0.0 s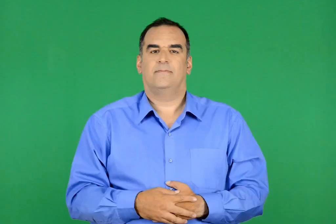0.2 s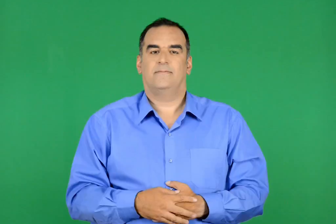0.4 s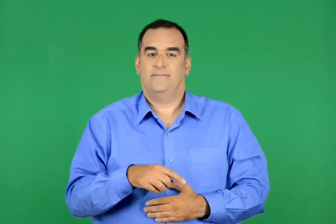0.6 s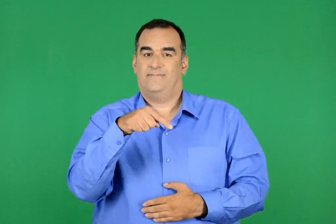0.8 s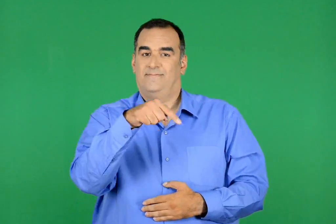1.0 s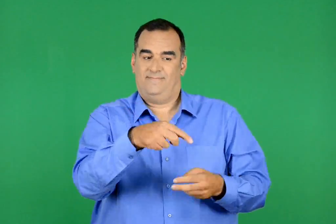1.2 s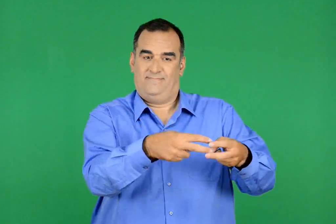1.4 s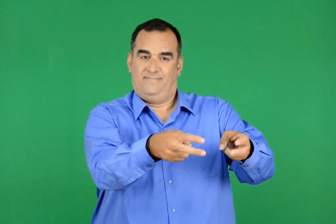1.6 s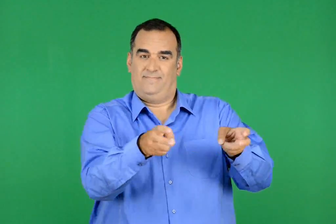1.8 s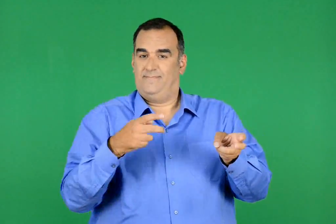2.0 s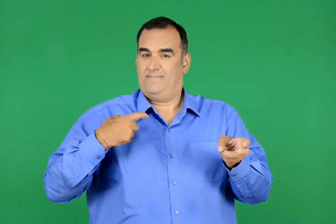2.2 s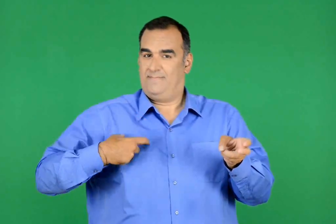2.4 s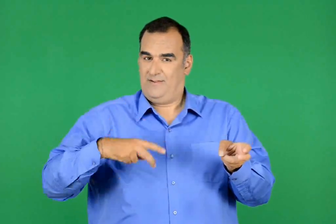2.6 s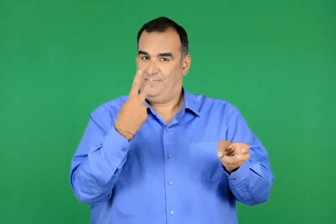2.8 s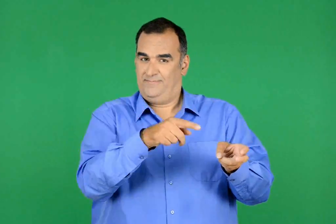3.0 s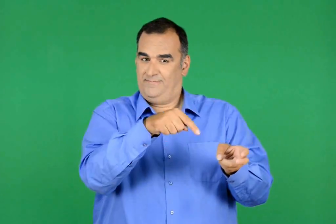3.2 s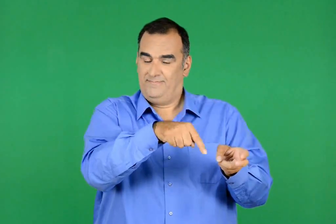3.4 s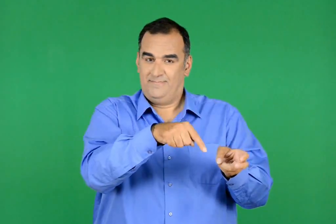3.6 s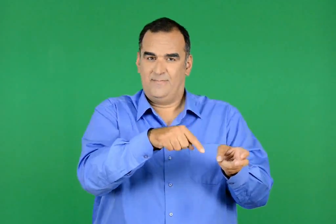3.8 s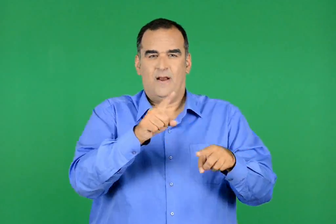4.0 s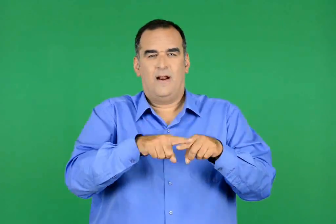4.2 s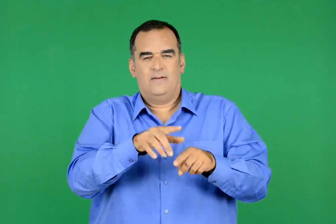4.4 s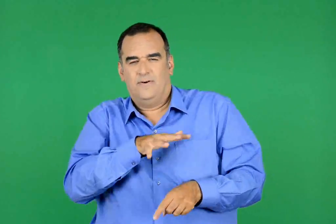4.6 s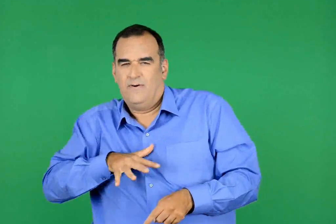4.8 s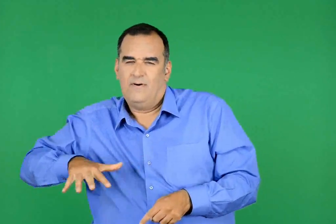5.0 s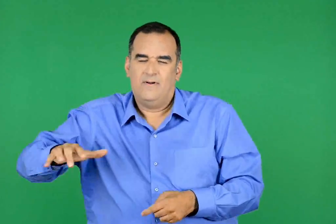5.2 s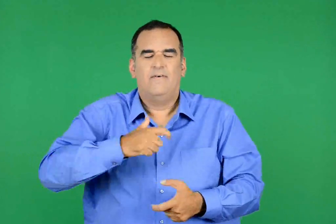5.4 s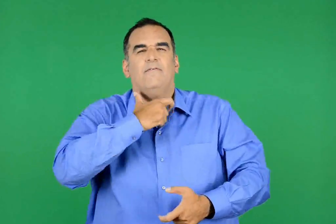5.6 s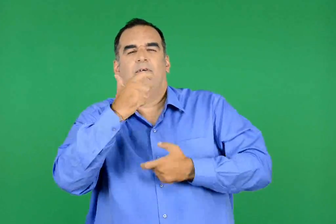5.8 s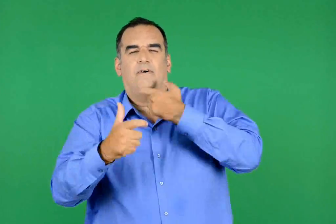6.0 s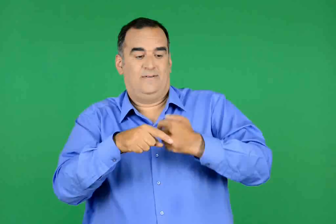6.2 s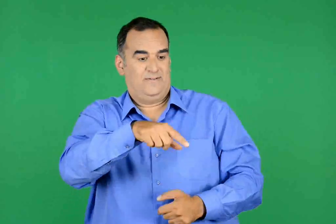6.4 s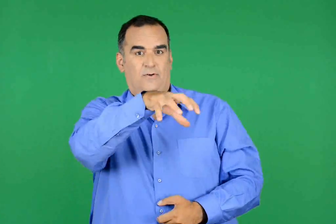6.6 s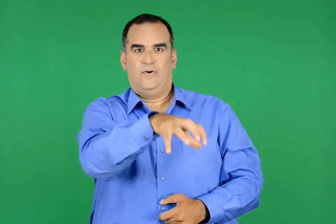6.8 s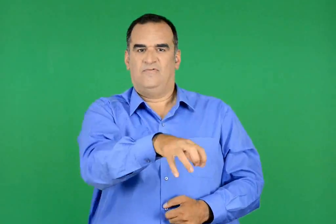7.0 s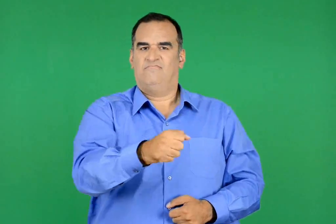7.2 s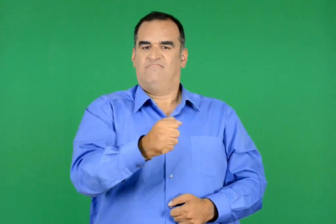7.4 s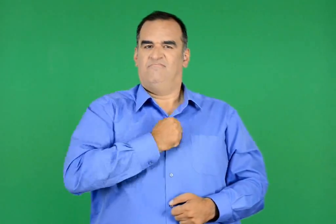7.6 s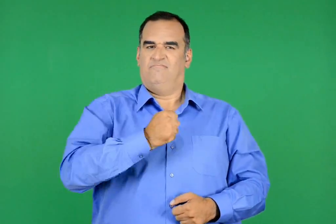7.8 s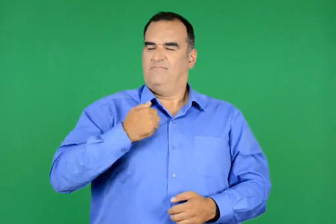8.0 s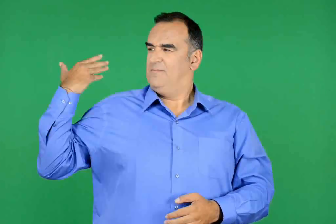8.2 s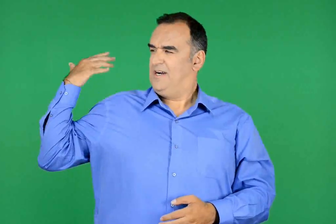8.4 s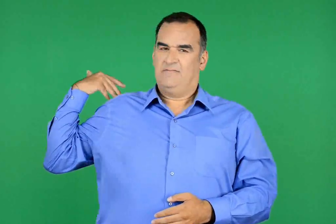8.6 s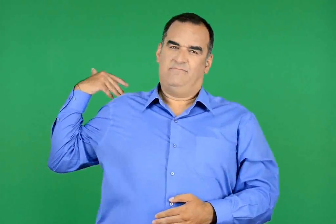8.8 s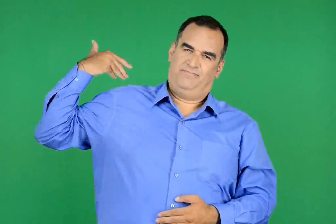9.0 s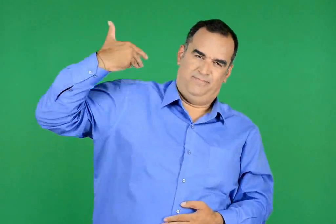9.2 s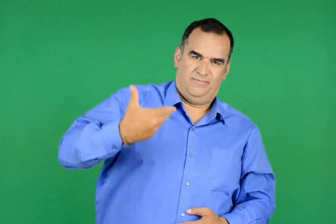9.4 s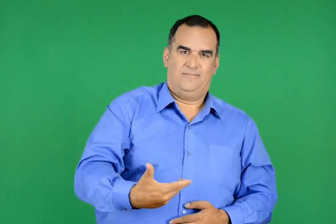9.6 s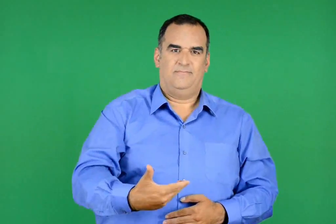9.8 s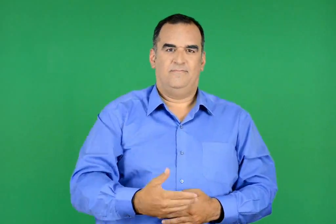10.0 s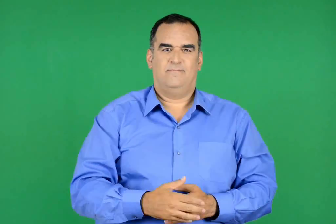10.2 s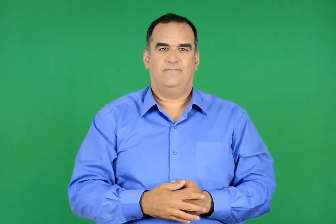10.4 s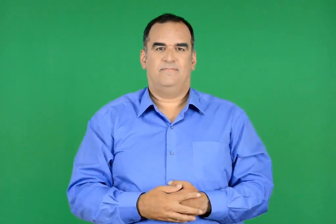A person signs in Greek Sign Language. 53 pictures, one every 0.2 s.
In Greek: εκεί , στο παναθηναϊκό στάδιο , οι έλληνες ξεφωνίζουν σε ένα χώρο που τους ανήκει από παλιά
